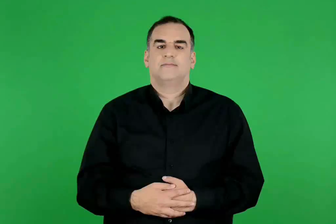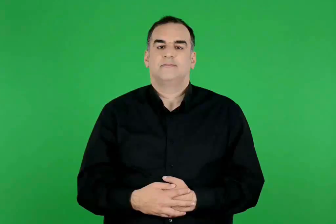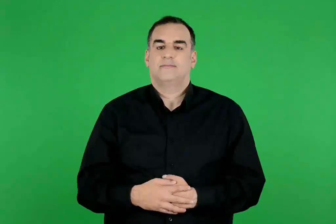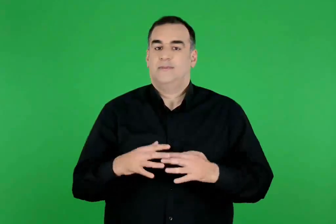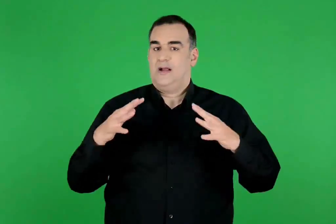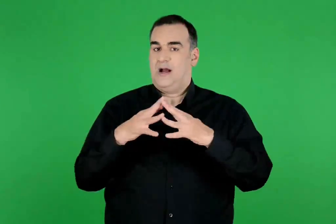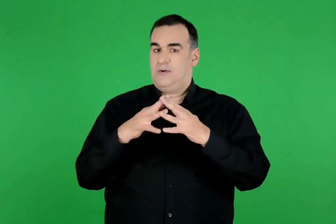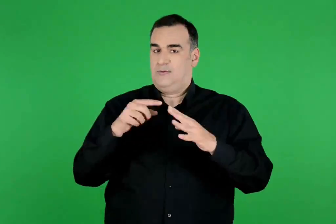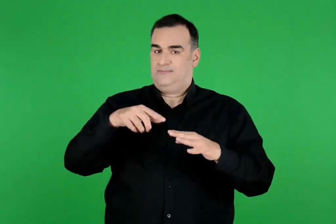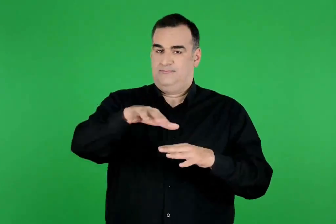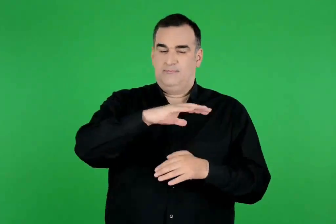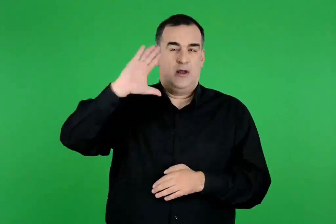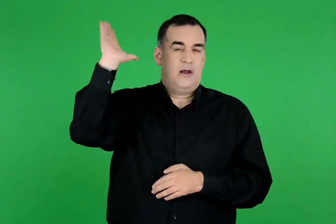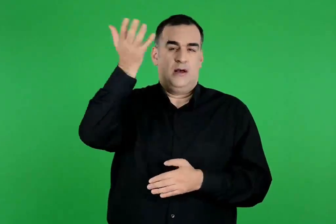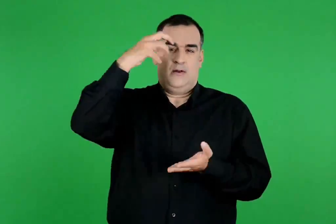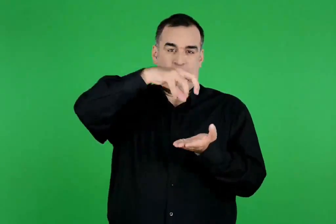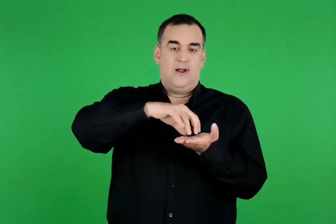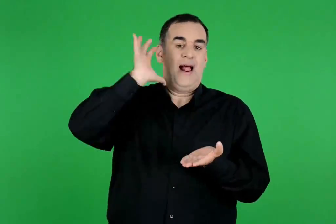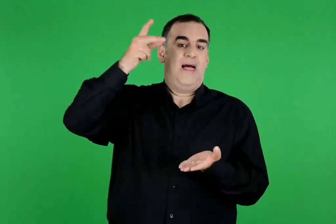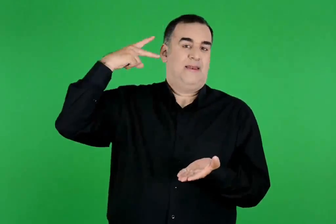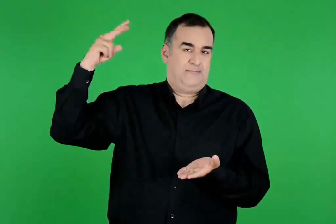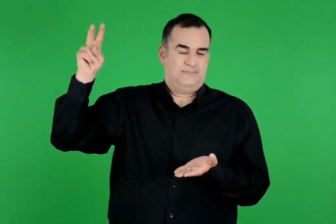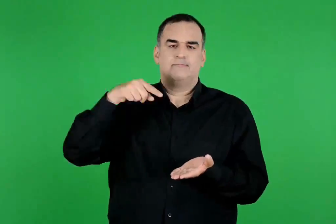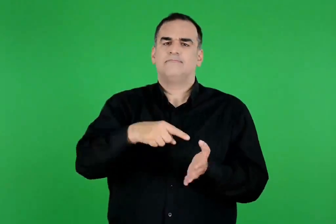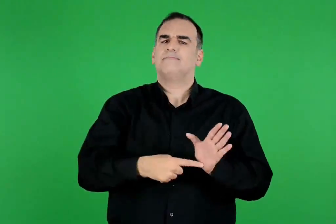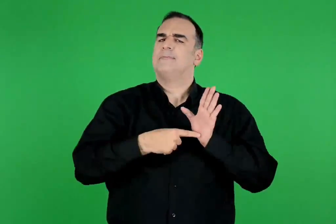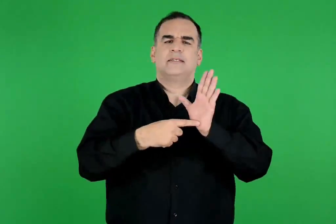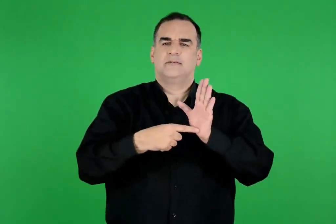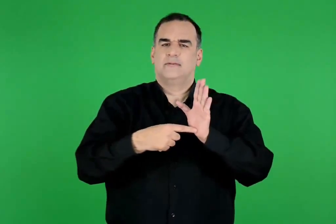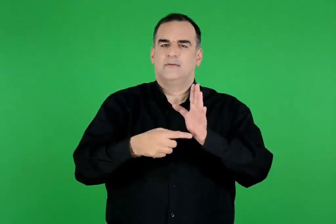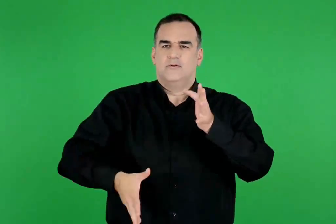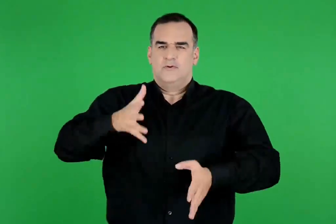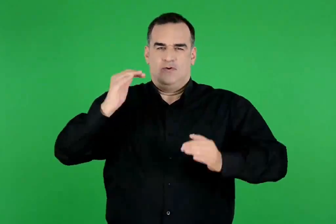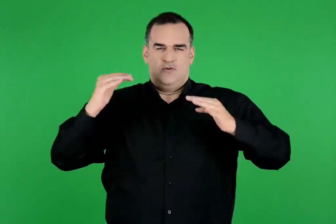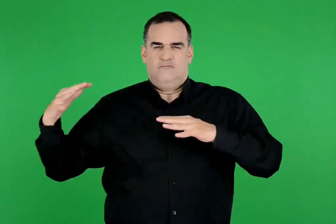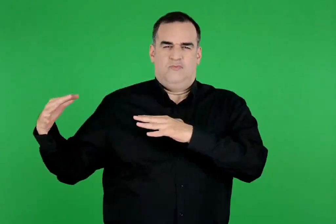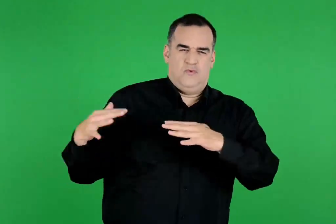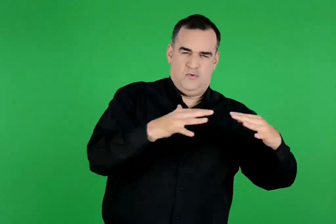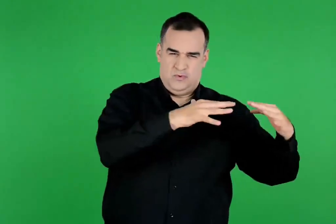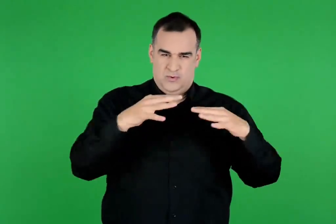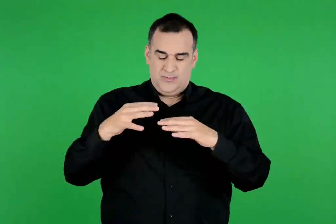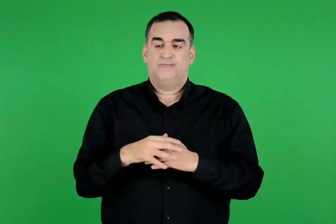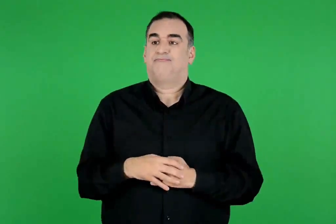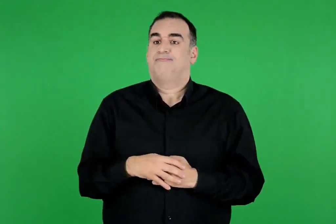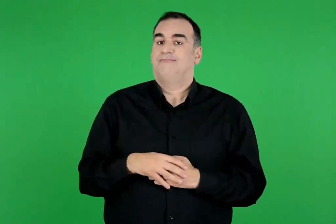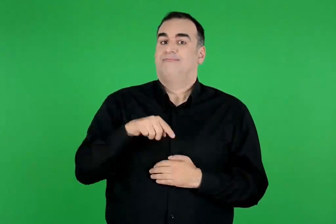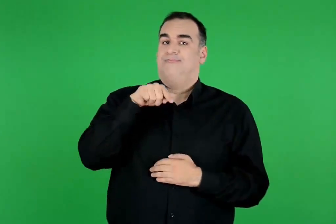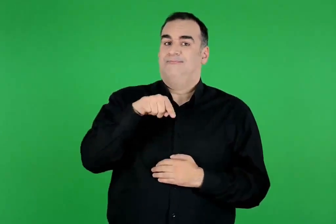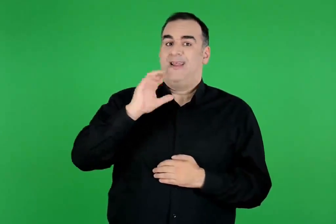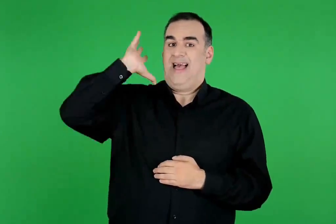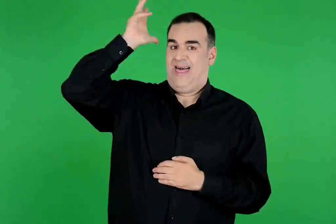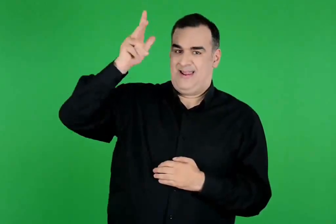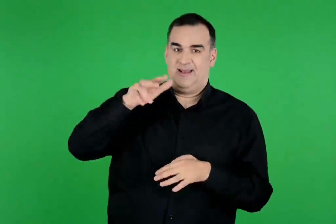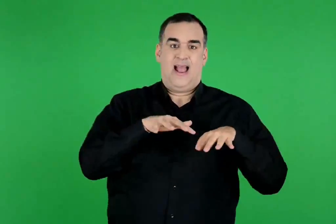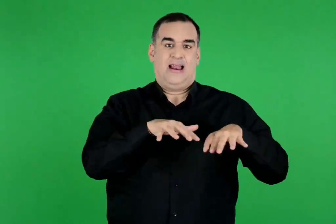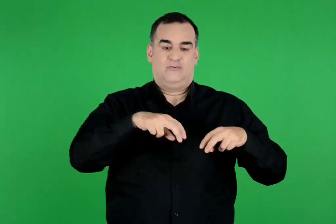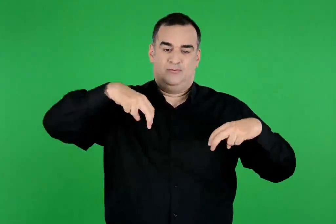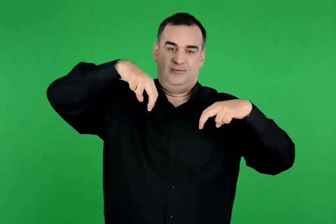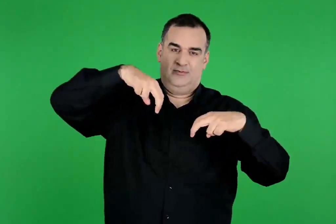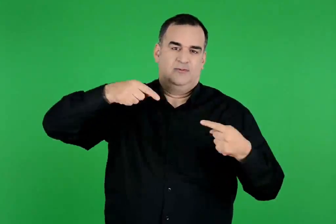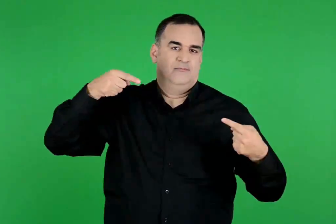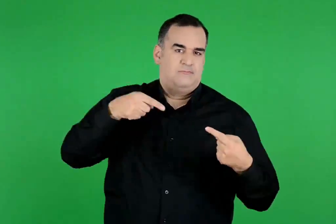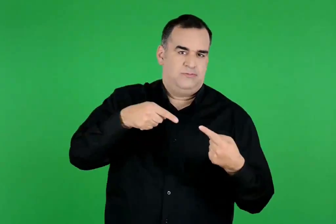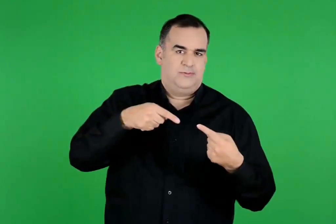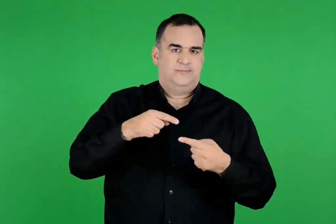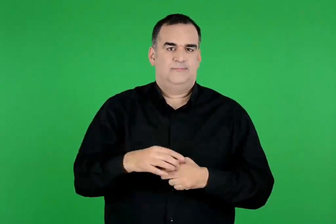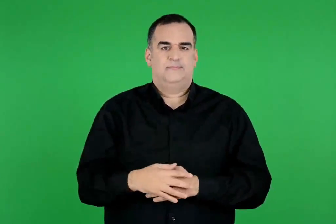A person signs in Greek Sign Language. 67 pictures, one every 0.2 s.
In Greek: η αθηνά μάχεται με τον εγκέλαδο. από την παράσταση της γιγαντομαχίας στον αρχαίο ναό της αθηνάς , στην ακρόπολη
